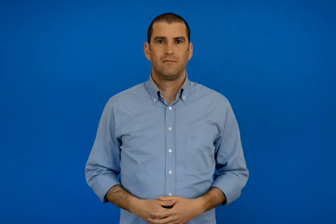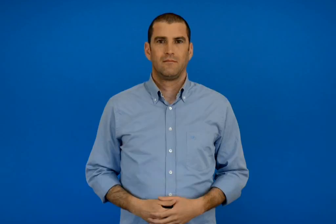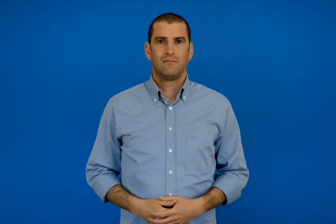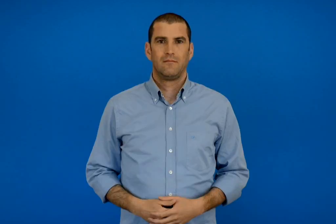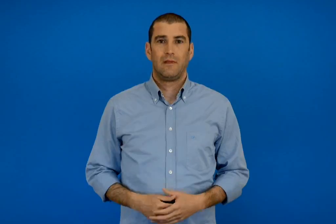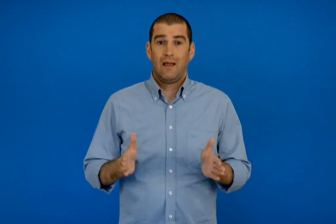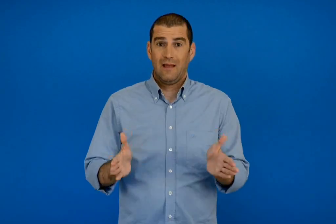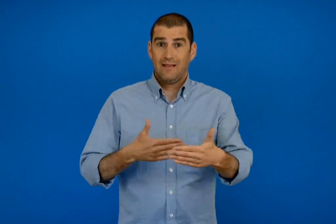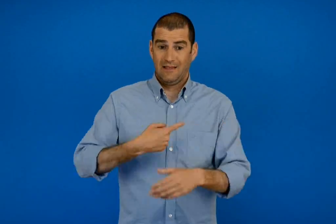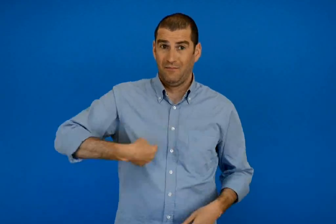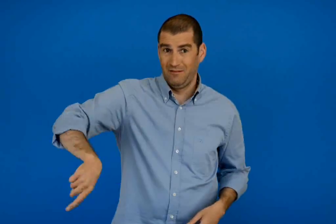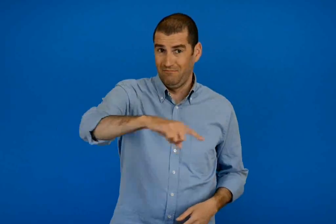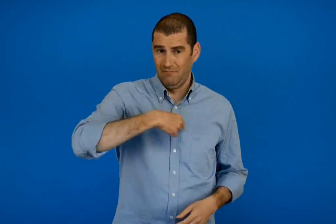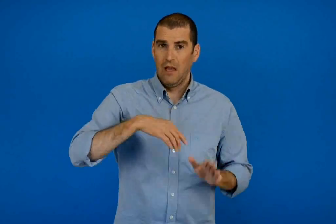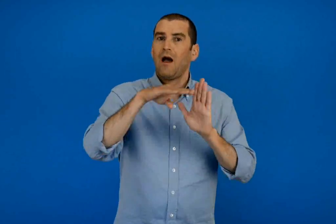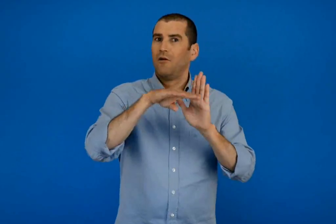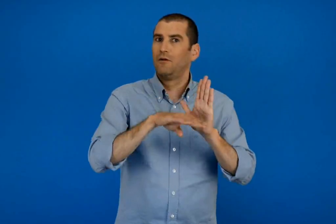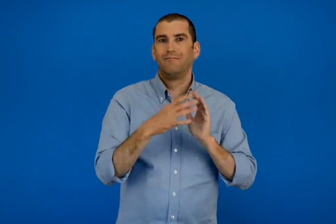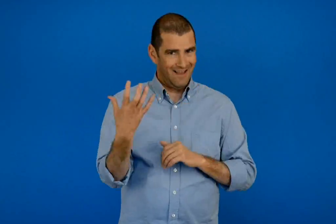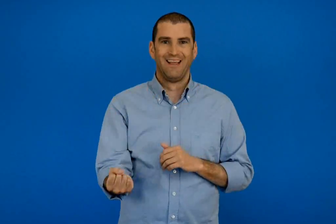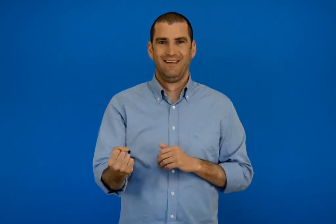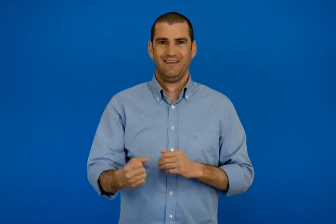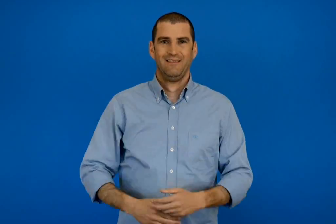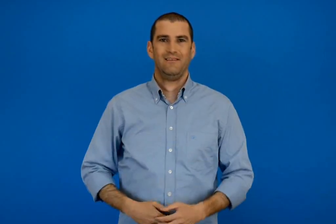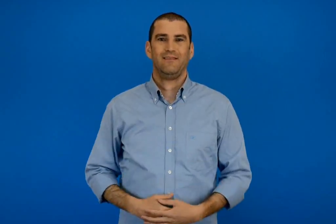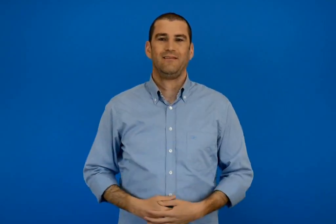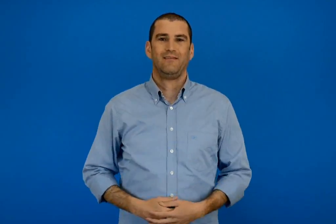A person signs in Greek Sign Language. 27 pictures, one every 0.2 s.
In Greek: στην τάξη μας έχουμε κανόνες
